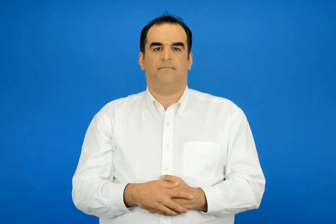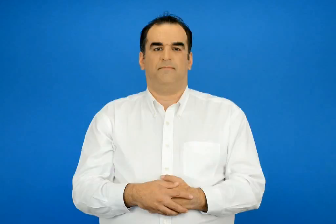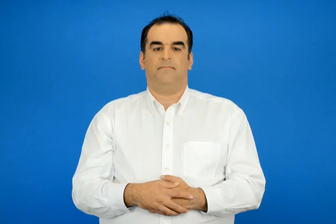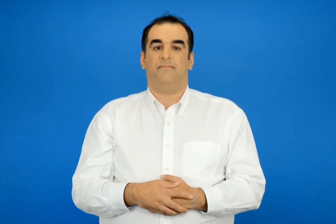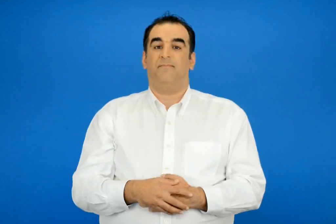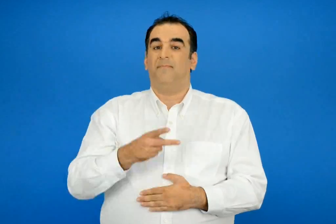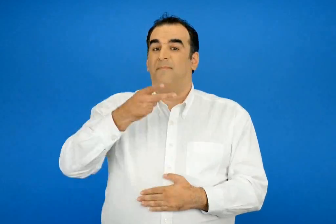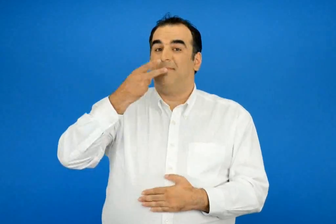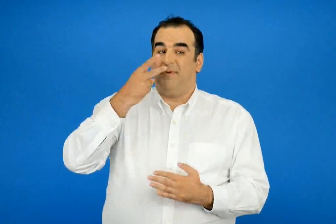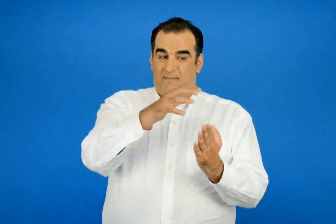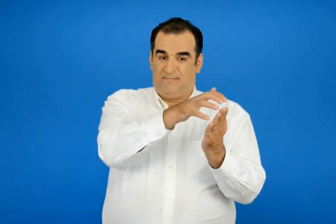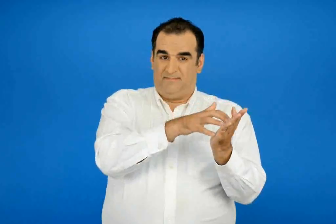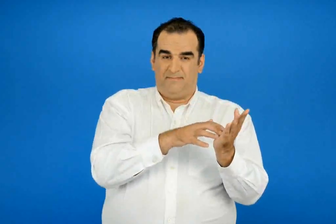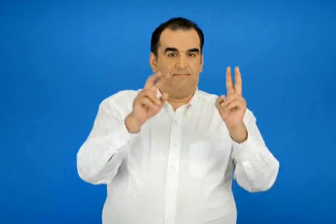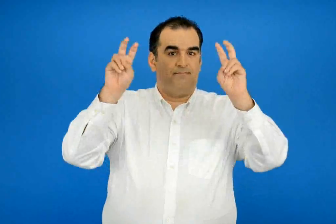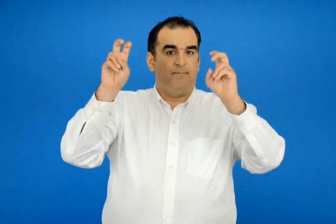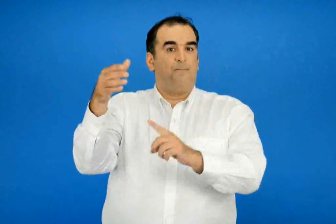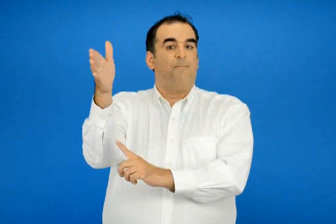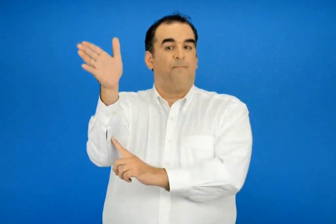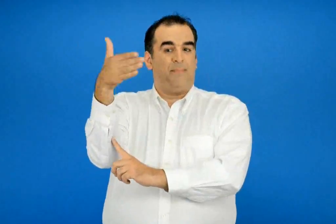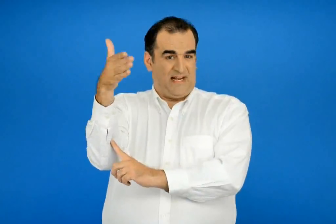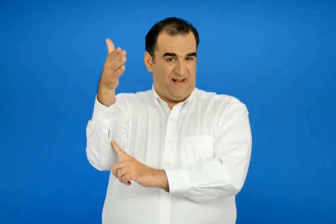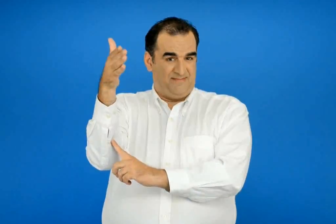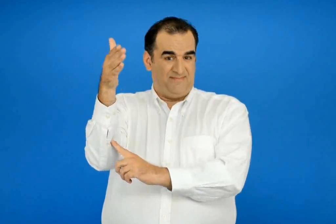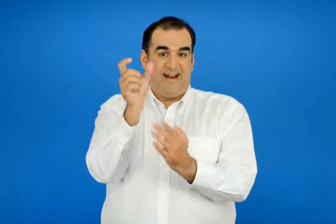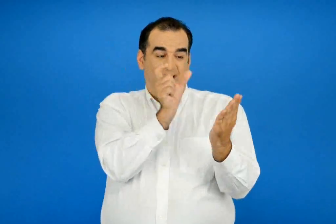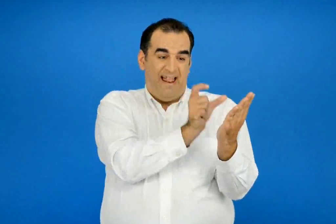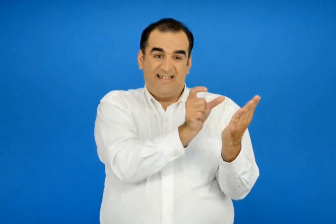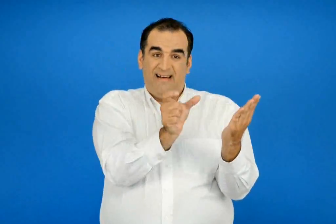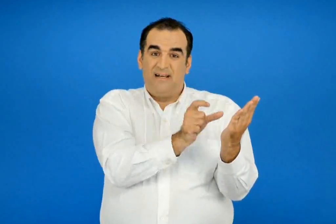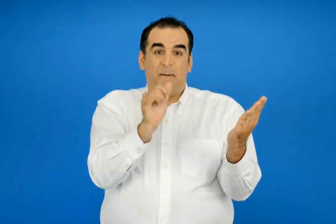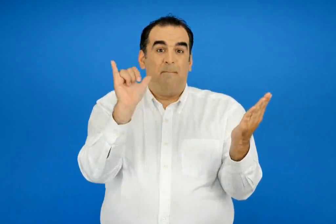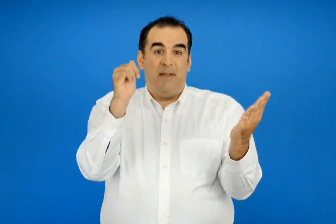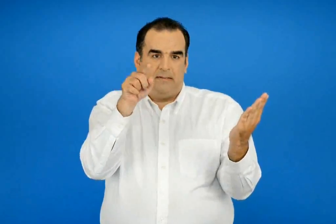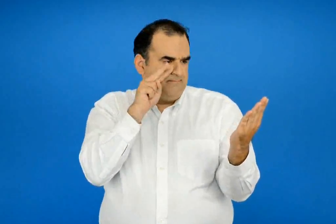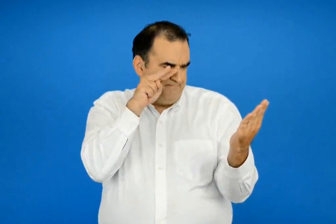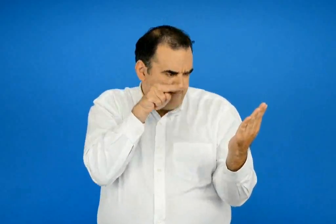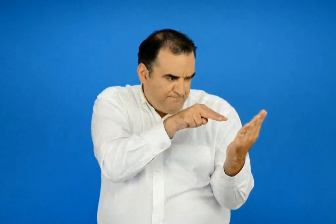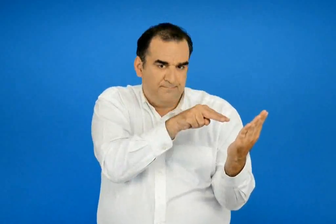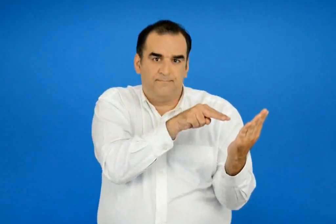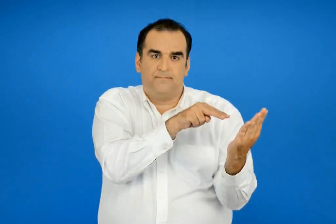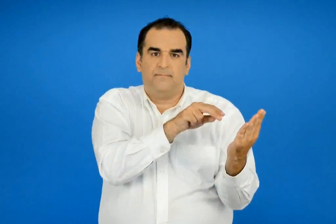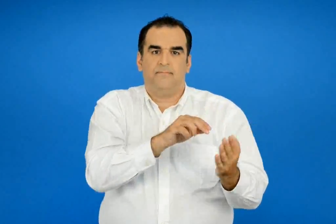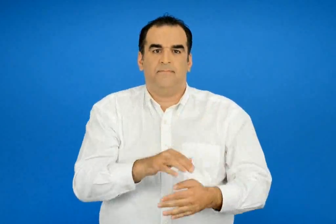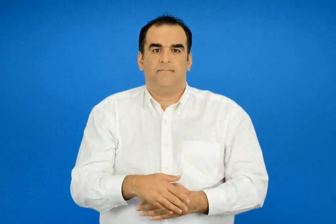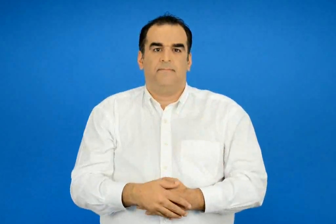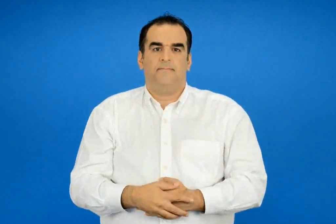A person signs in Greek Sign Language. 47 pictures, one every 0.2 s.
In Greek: παρατήρησε τις λέξεις με τα μπλε γράμματα του ποιήματος πατρίδα
